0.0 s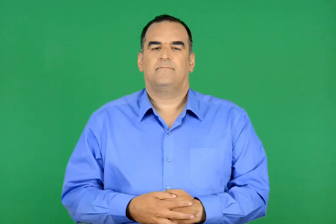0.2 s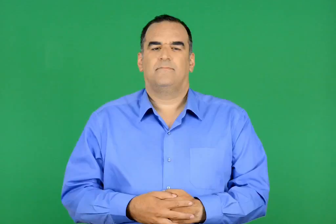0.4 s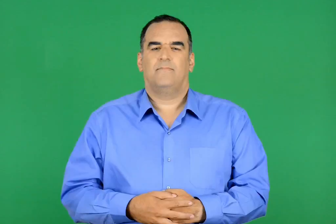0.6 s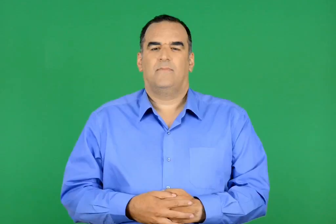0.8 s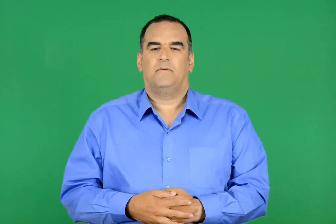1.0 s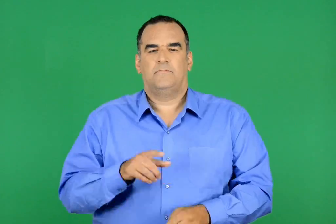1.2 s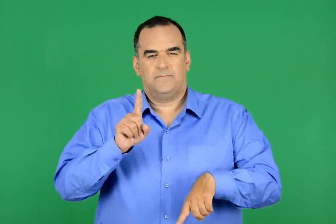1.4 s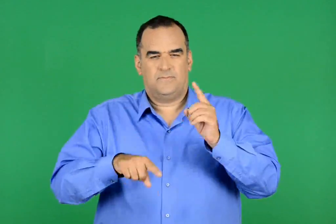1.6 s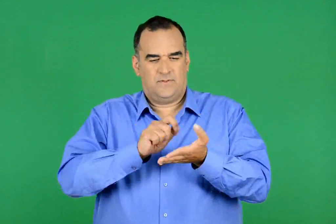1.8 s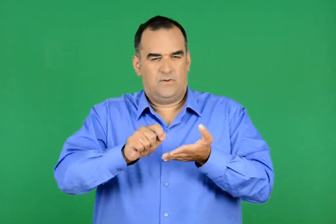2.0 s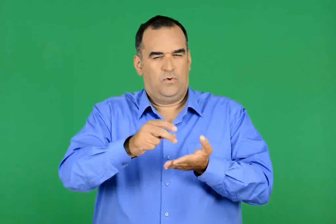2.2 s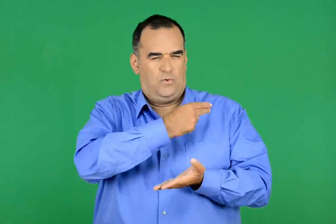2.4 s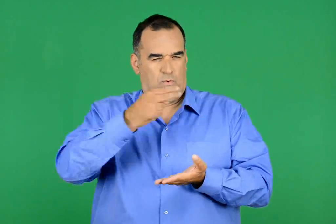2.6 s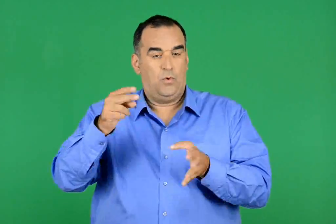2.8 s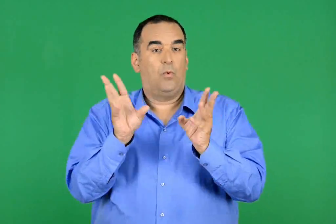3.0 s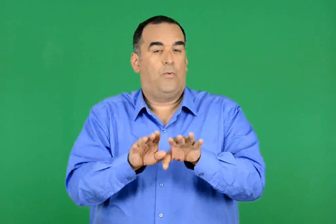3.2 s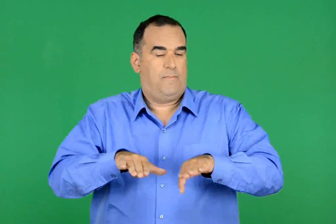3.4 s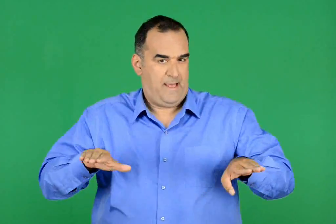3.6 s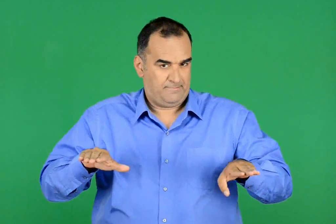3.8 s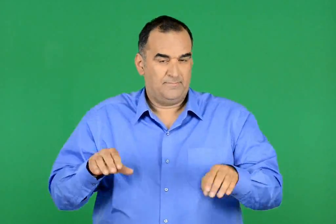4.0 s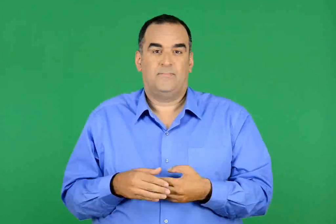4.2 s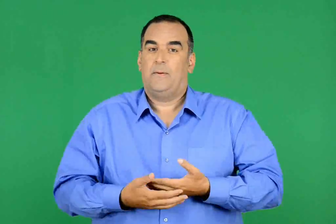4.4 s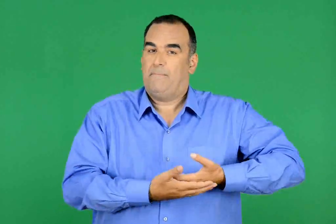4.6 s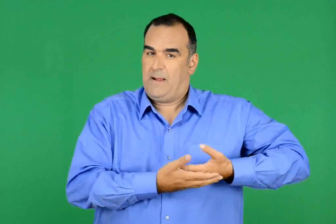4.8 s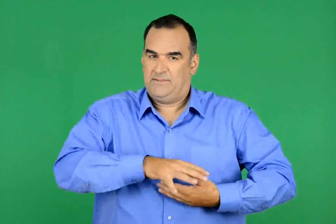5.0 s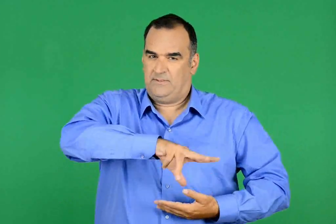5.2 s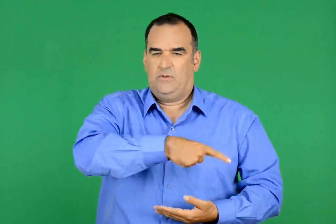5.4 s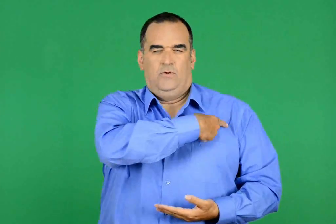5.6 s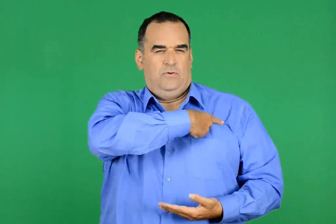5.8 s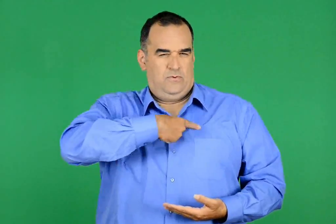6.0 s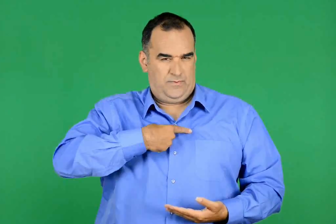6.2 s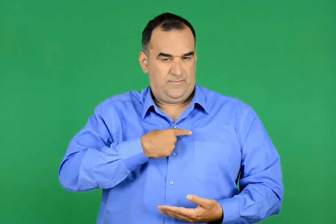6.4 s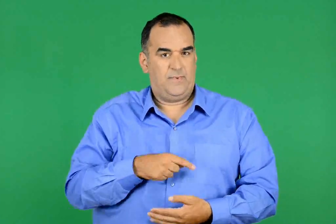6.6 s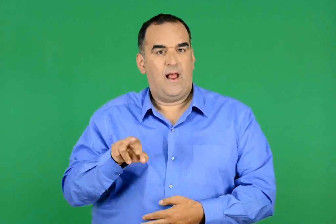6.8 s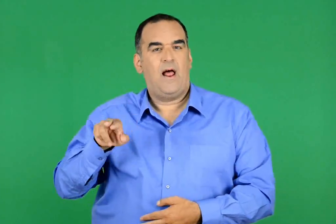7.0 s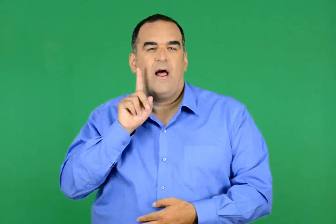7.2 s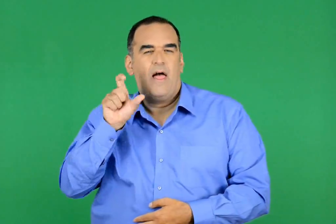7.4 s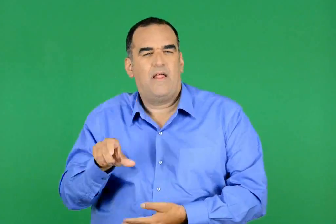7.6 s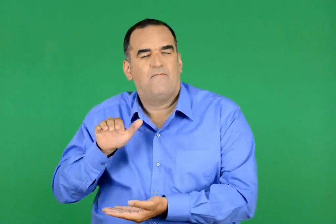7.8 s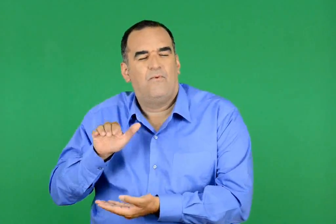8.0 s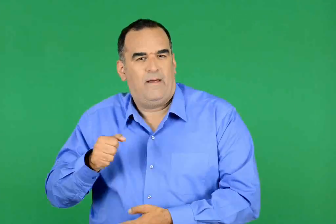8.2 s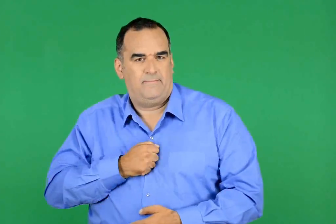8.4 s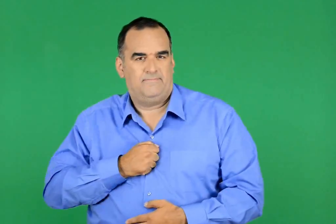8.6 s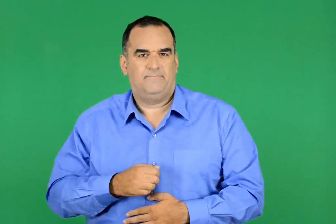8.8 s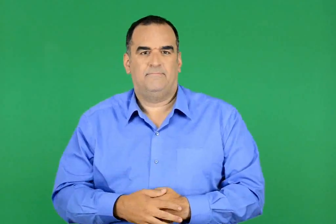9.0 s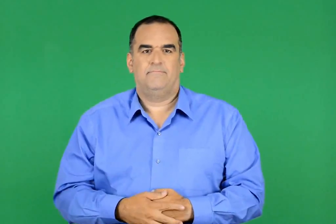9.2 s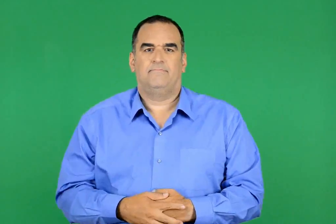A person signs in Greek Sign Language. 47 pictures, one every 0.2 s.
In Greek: πολύ γνωστά έργα του για παιδιά είναι ο µπέµπης αρχιλήσταρχος , η αδελφούλα µου
